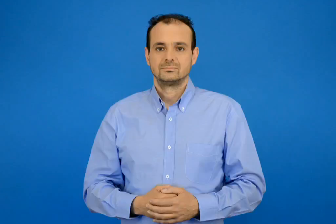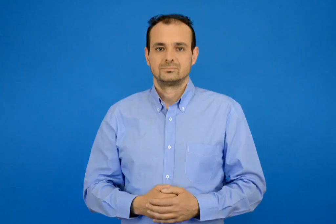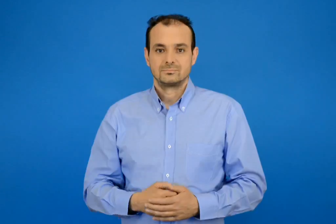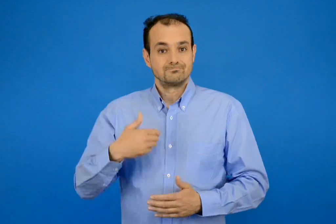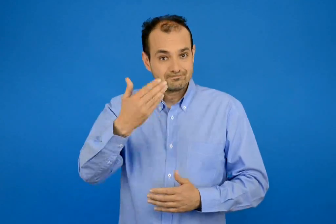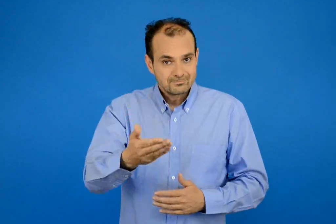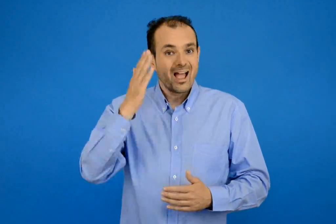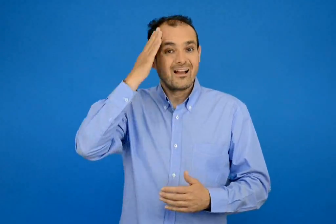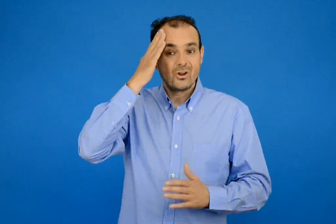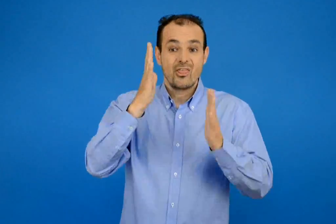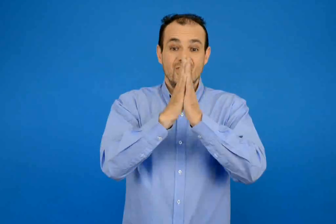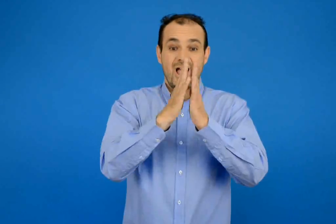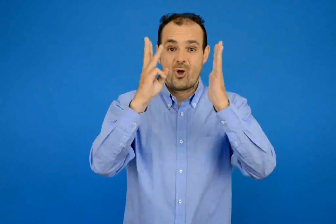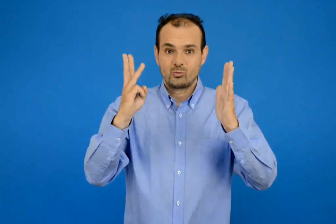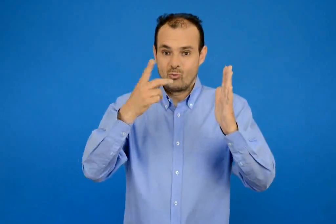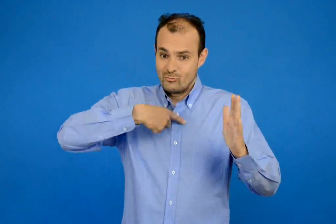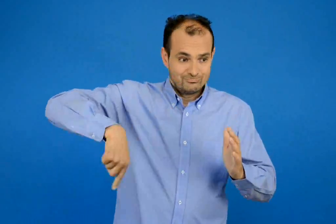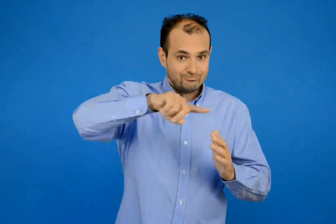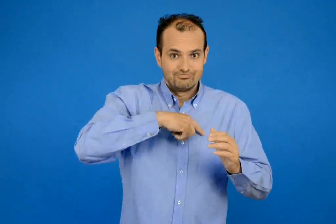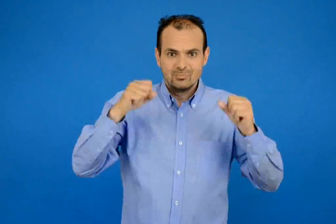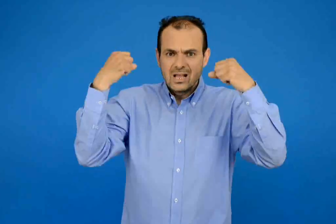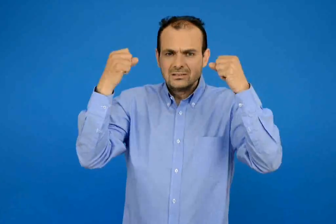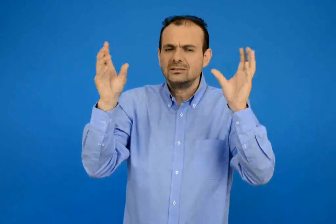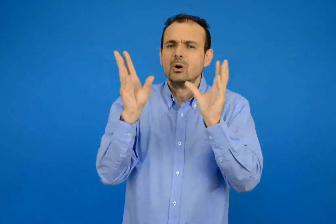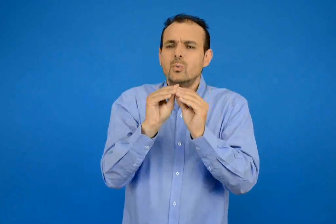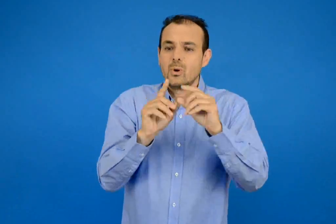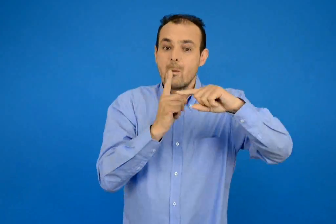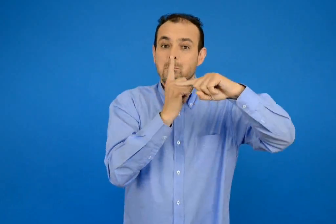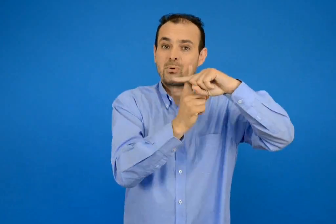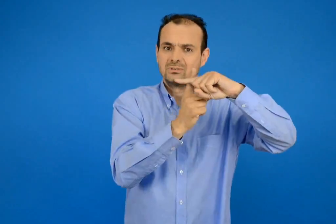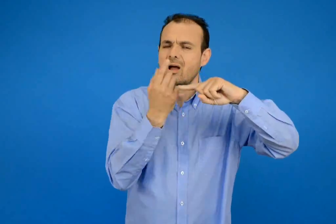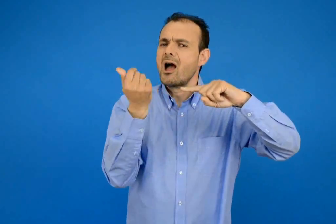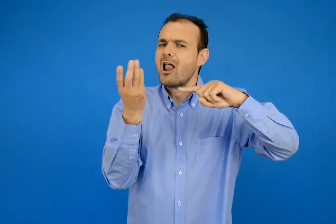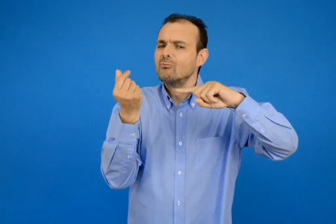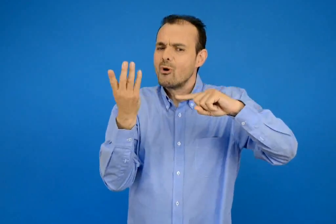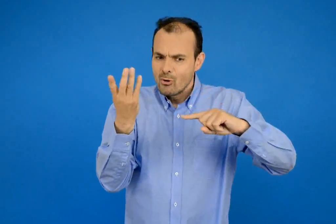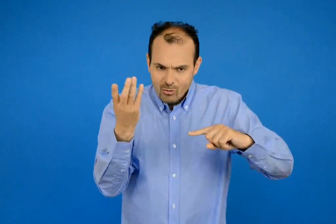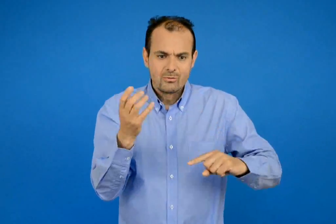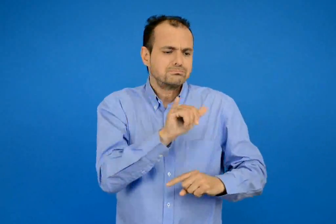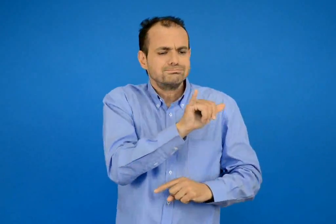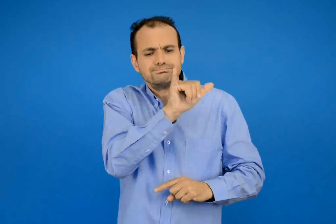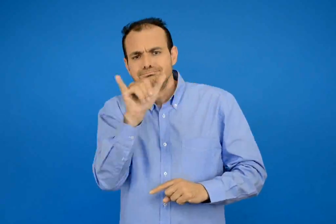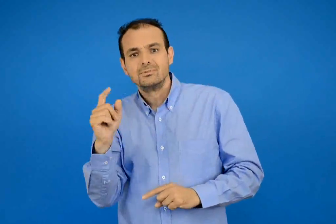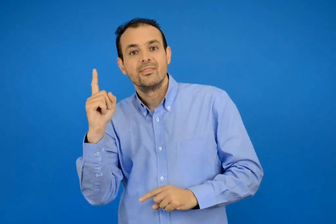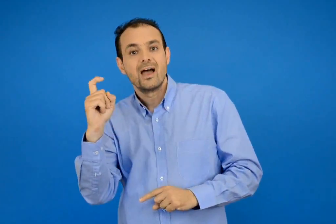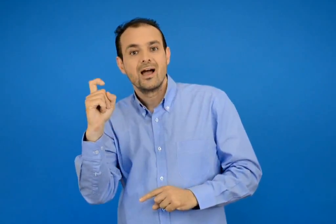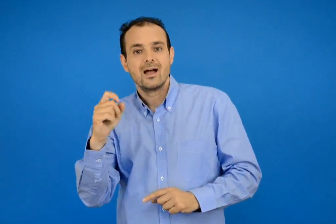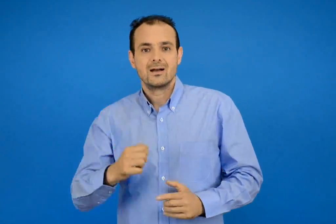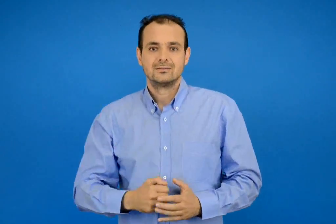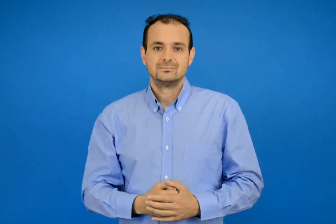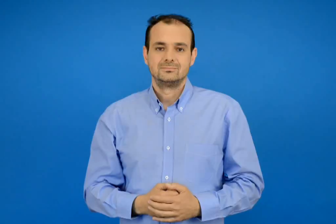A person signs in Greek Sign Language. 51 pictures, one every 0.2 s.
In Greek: έπειτα στο κεφάλαιο 18 θα ασκηθούμε στην πρόσθεση αριθμών μέχρι το 10
